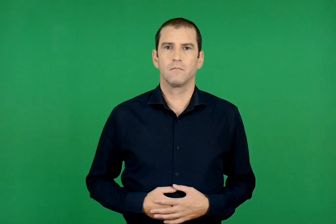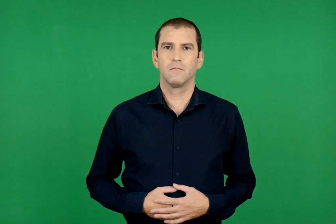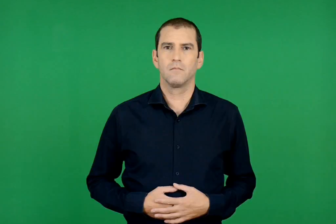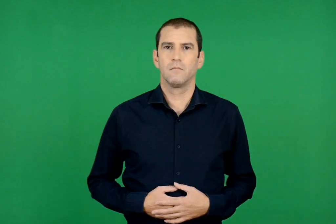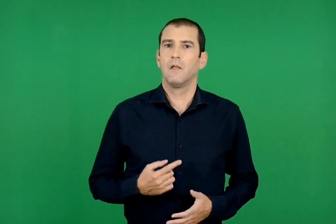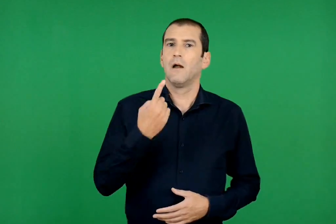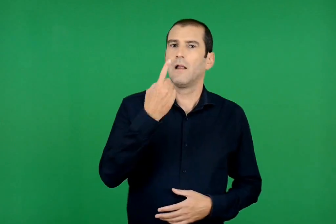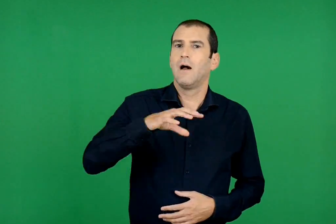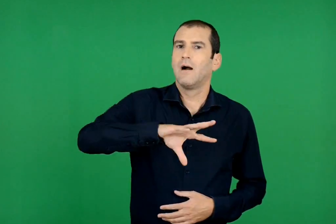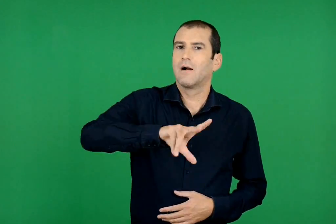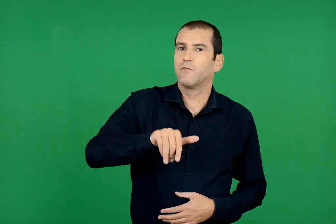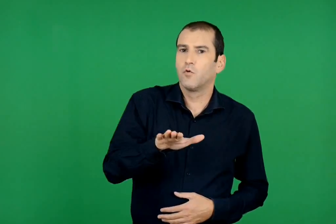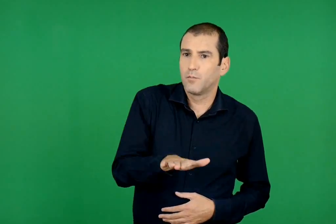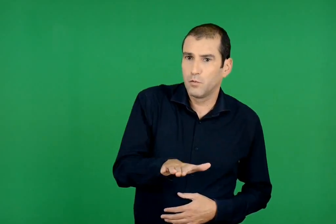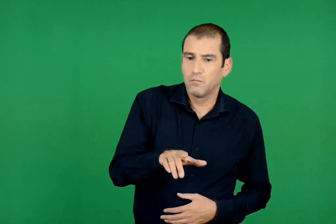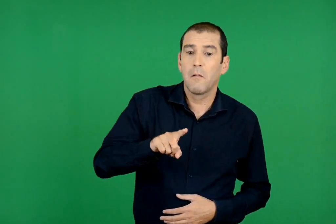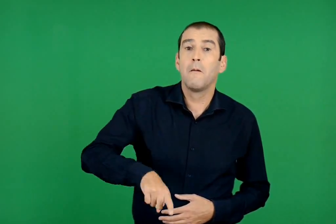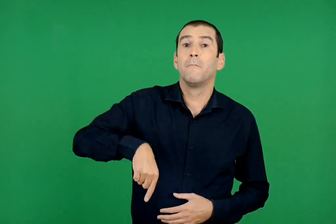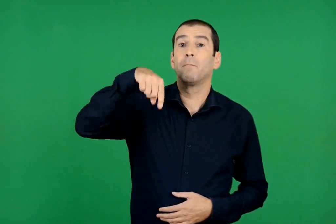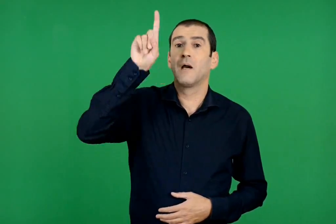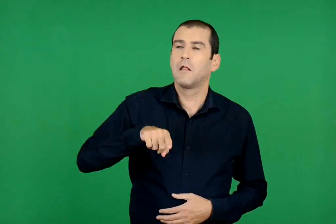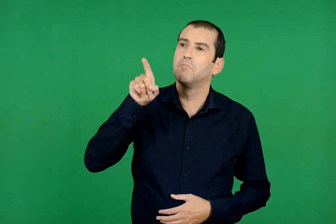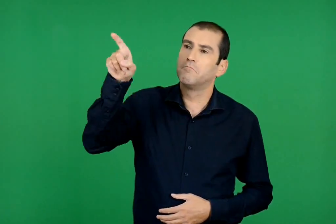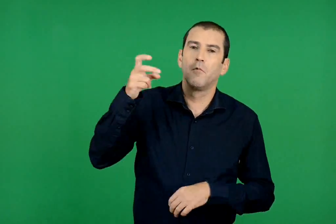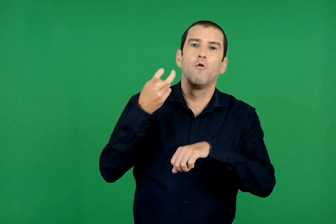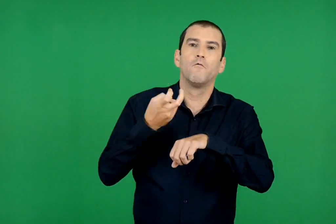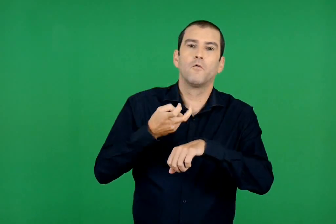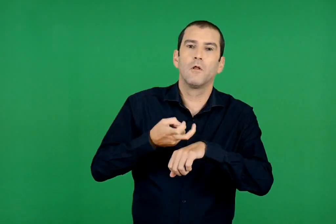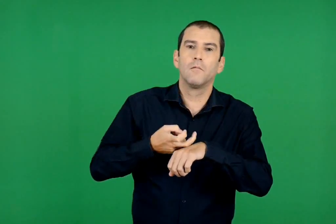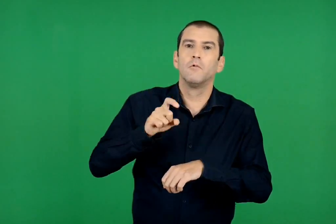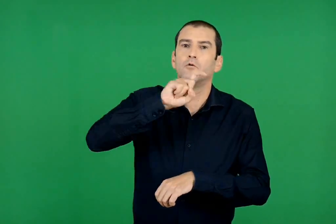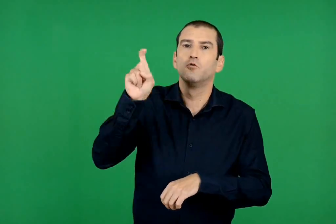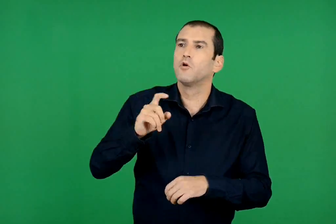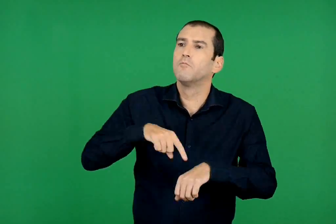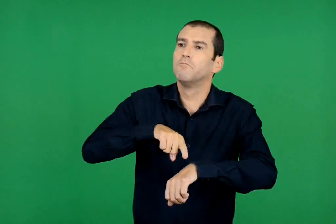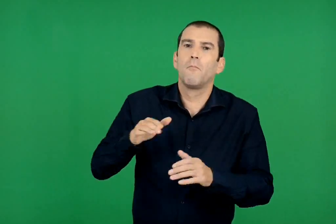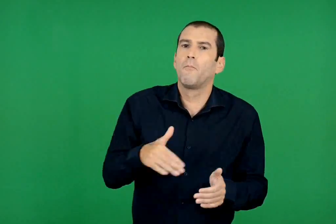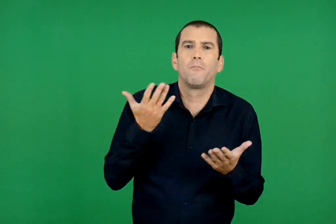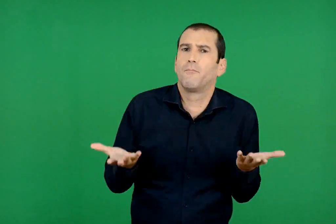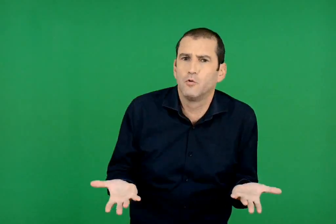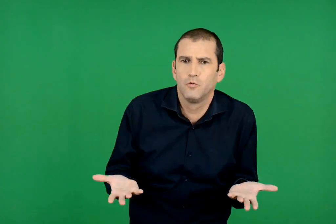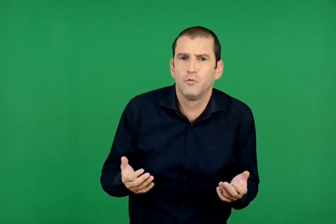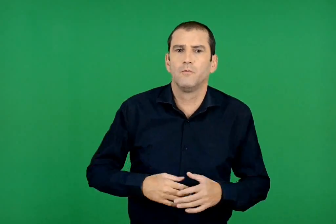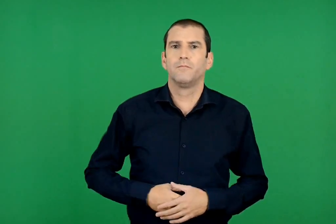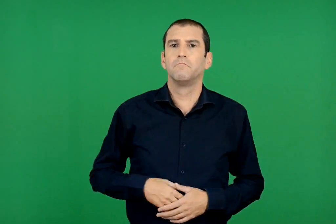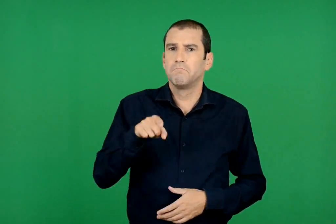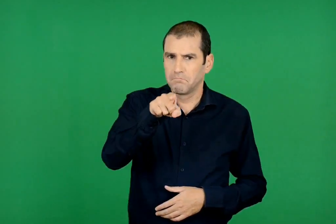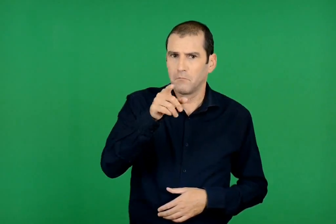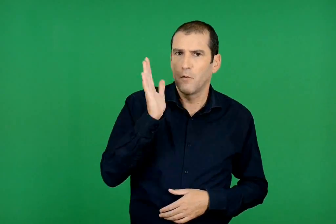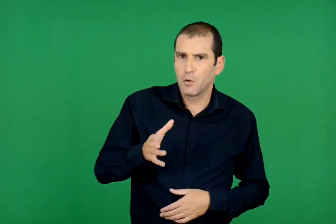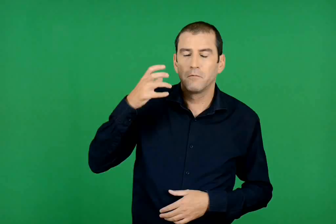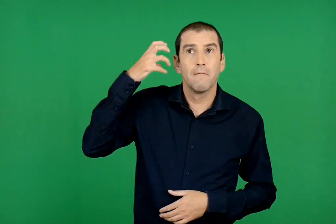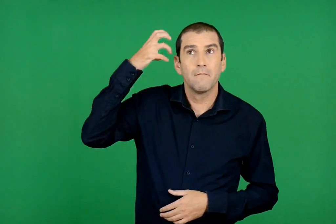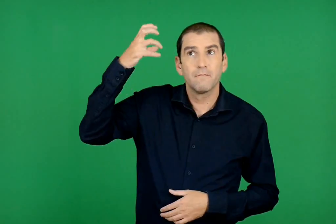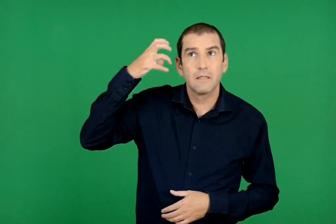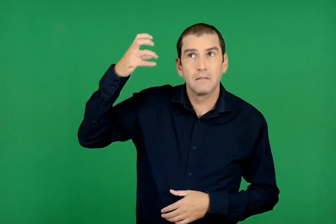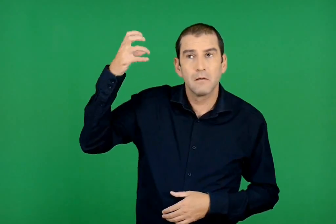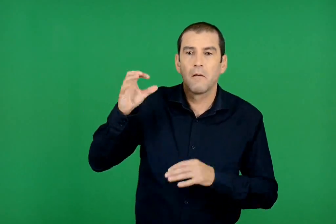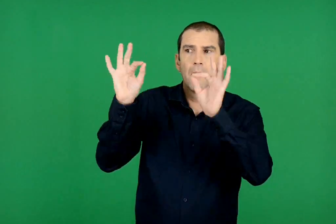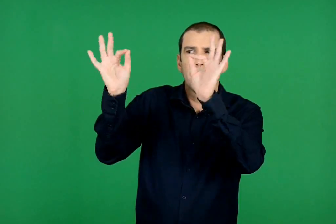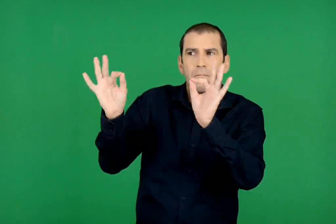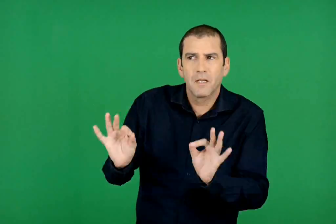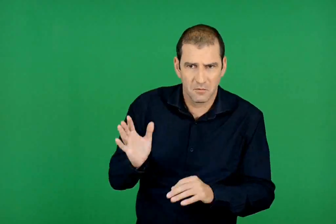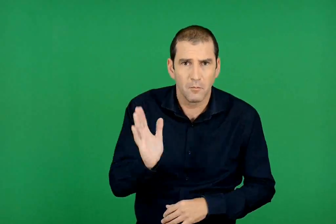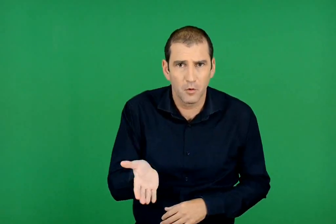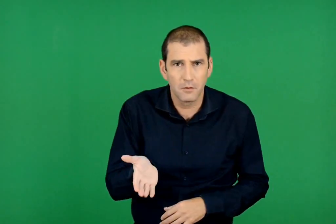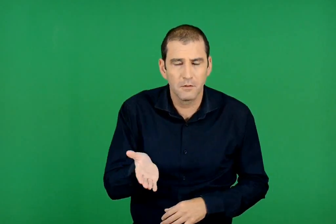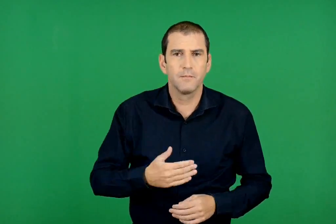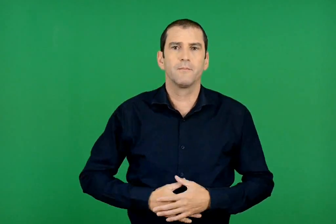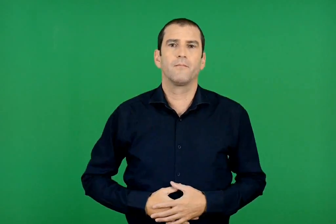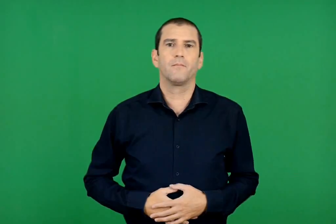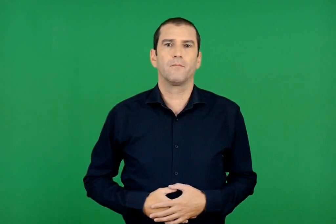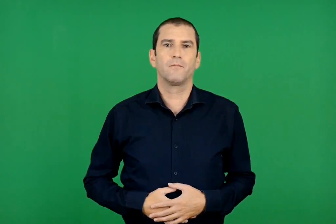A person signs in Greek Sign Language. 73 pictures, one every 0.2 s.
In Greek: πώς περνά ένα κλεφτόπουλο τη μέρα του στα βουνά ; μπορείς να τη φανταστείς και να την περιγράψεις ;
